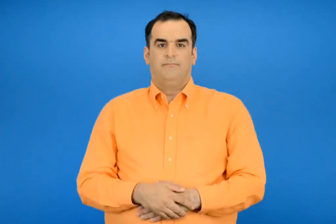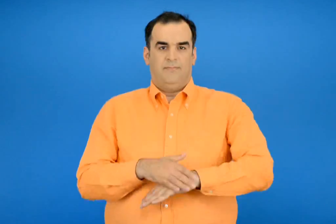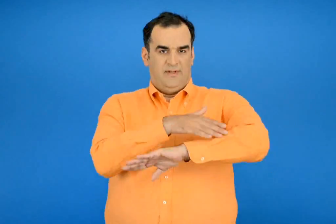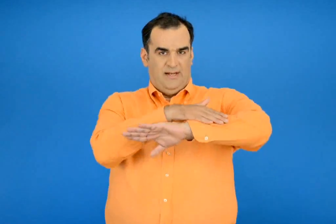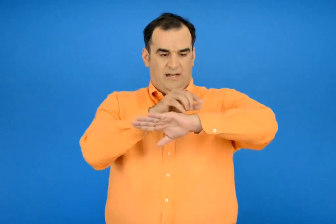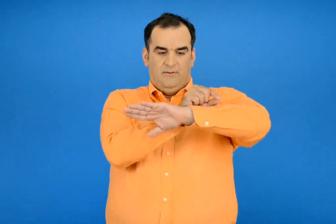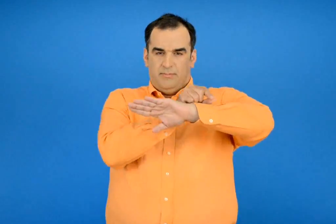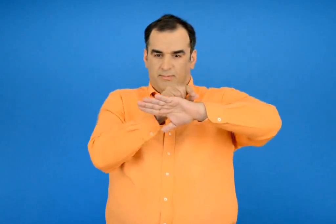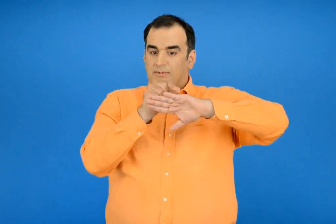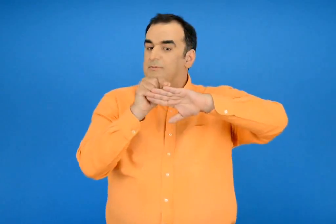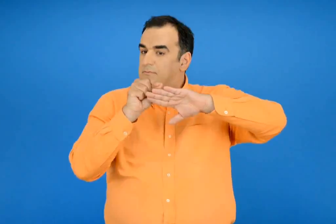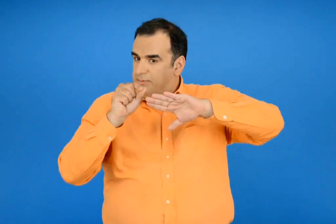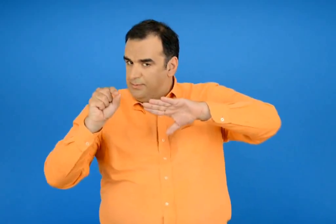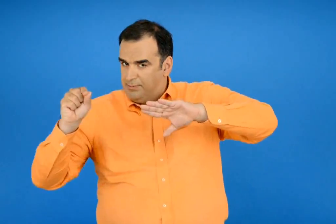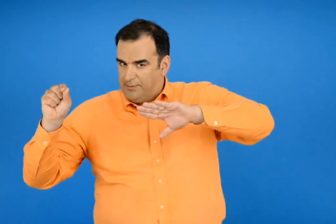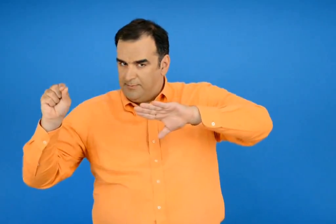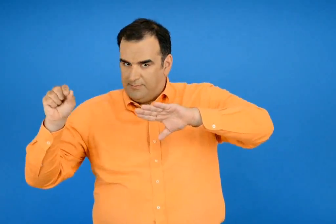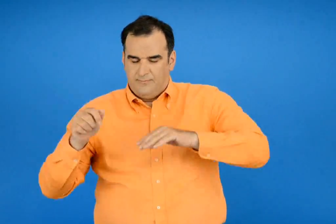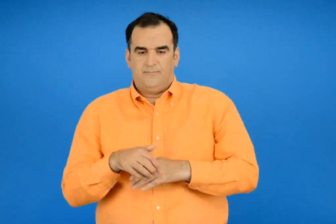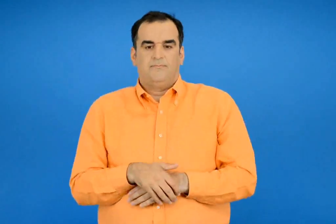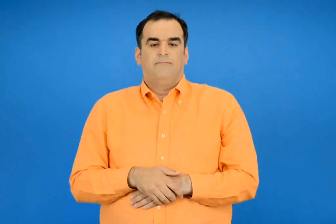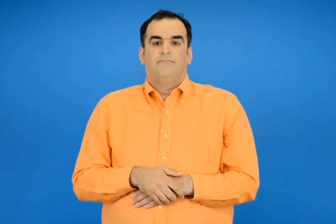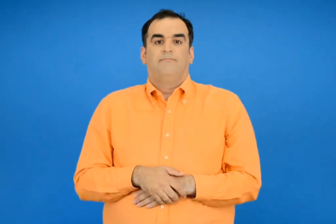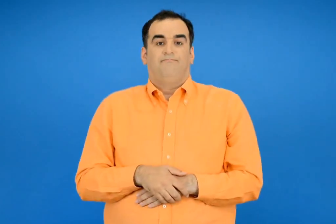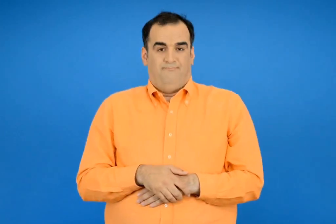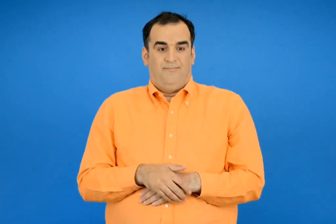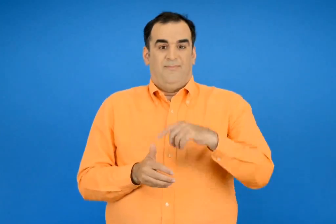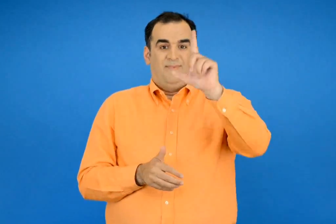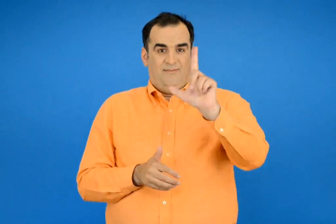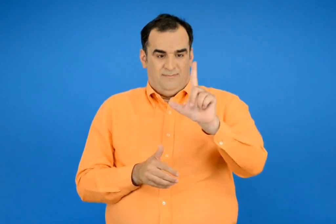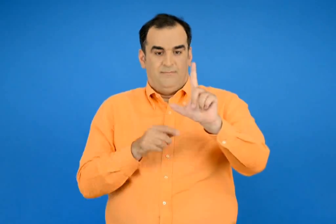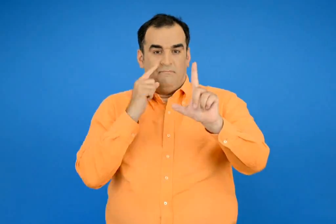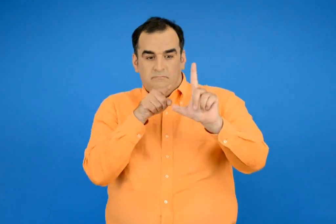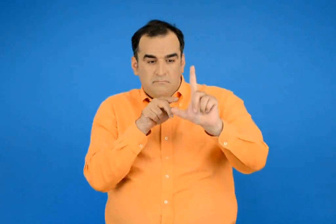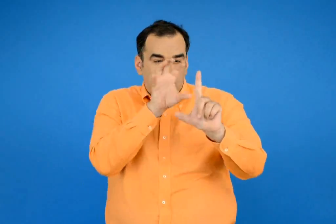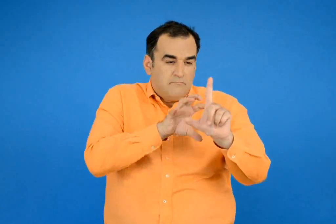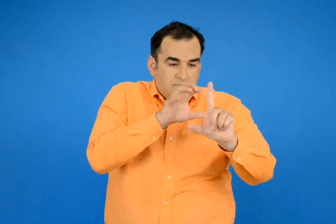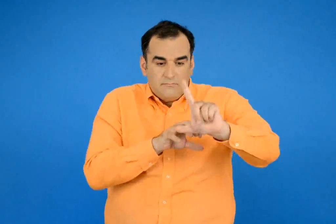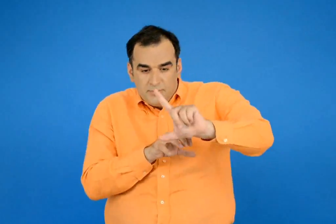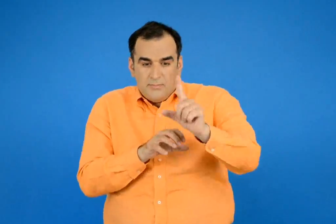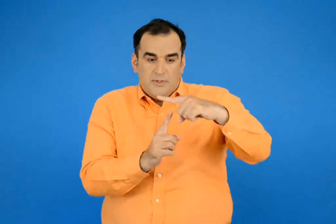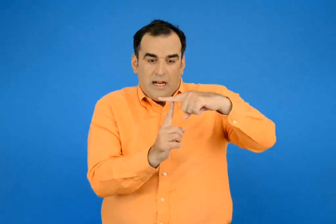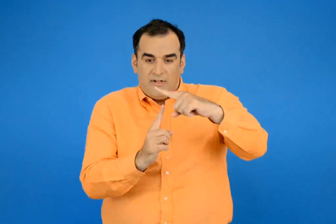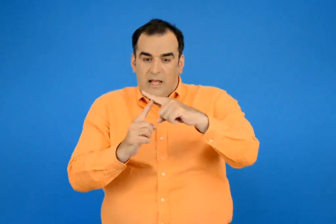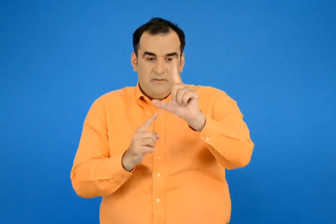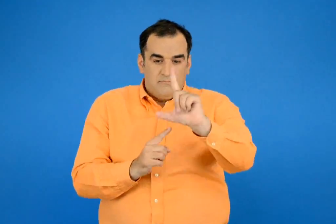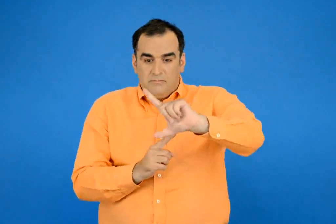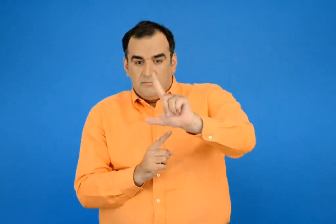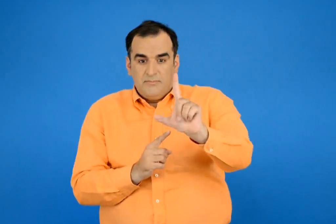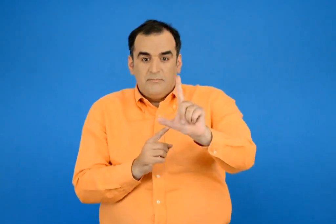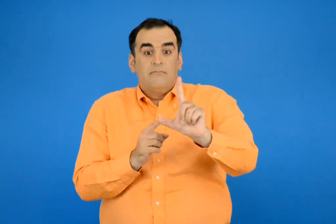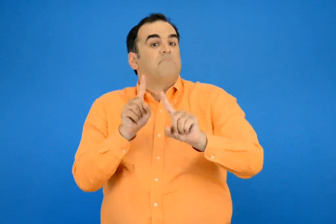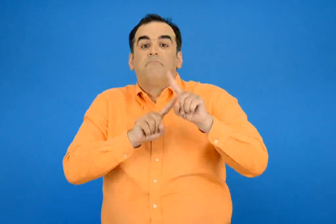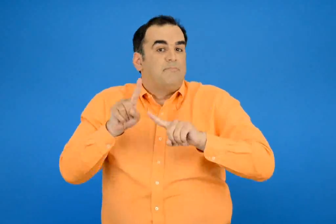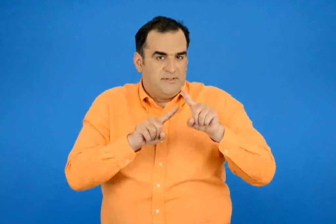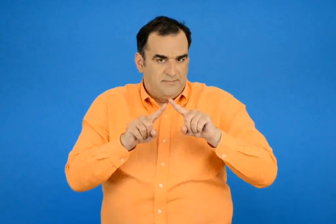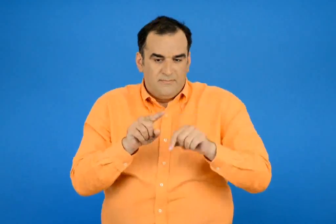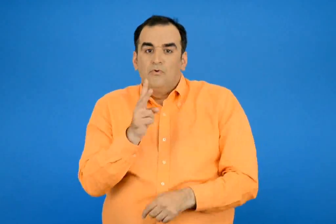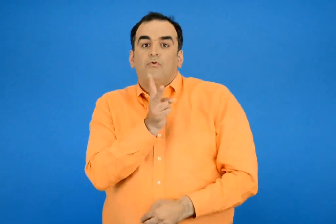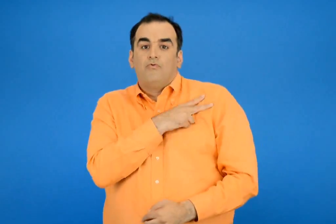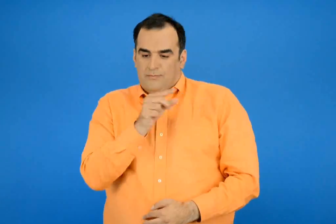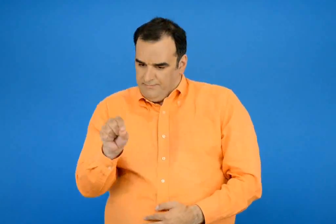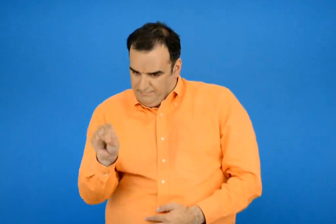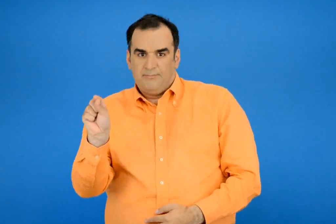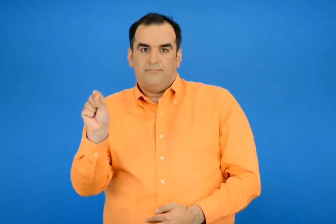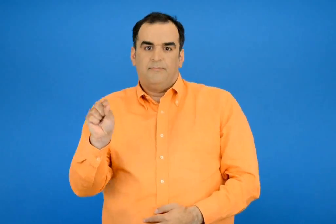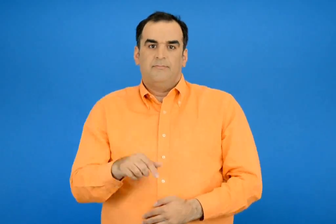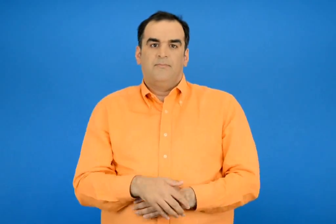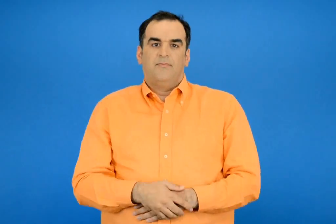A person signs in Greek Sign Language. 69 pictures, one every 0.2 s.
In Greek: με το χάρακα προεκτείνω τις ευθείες βρίσκω με το γνώμονα ποιές είναι κάθετες μεταξύ τους βάζω √ στο σωστό
